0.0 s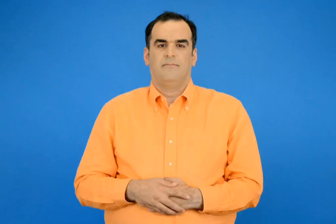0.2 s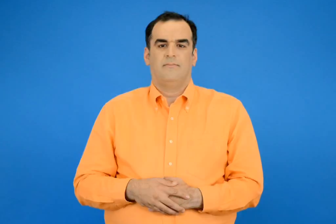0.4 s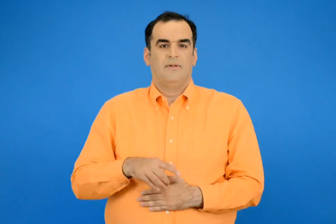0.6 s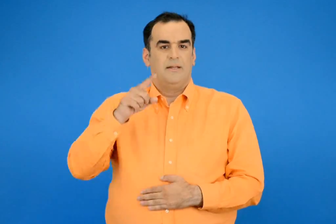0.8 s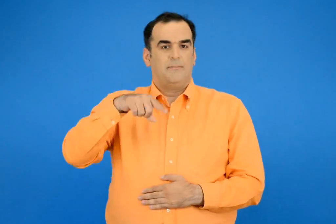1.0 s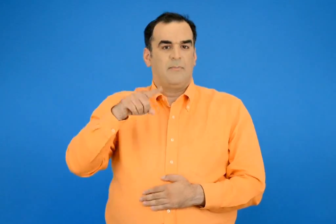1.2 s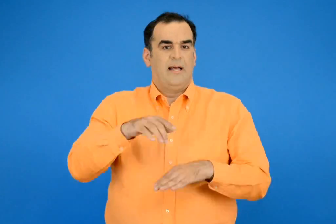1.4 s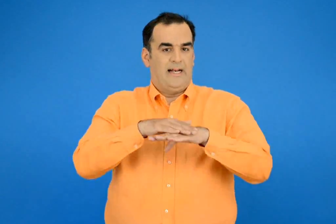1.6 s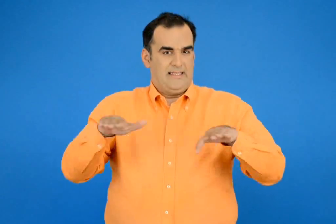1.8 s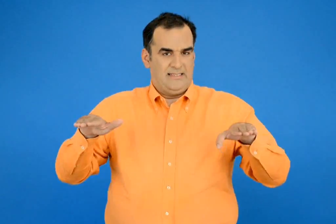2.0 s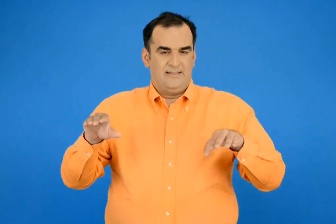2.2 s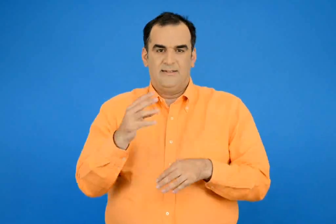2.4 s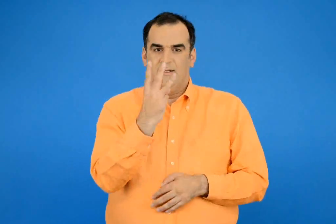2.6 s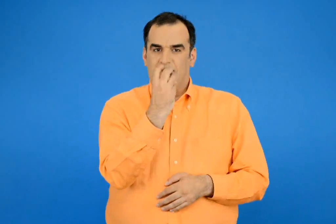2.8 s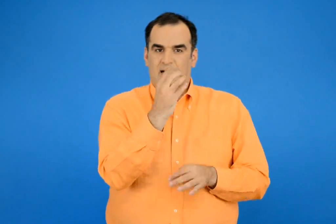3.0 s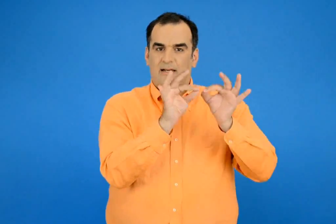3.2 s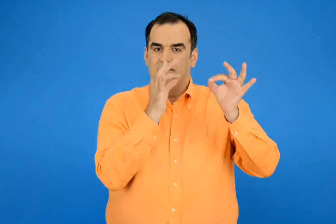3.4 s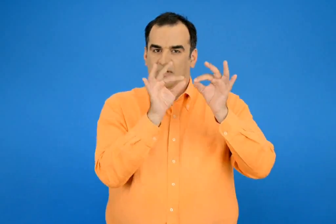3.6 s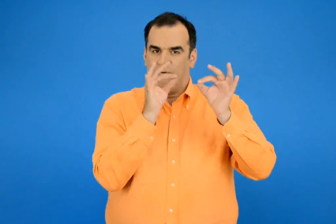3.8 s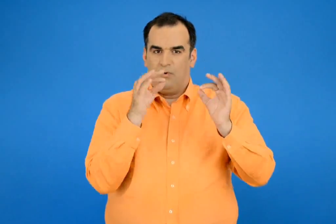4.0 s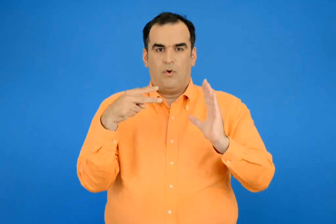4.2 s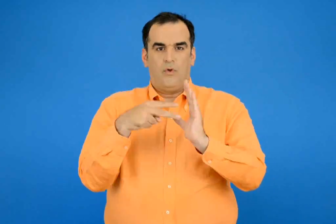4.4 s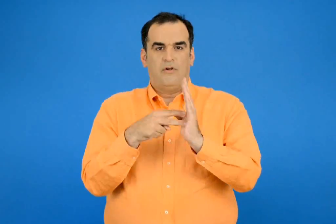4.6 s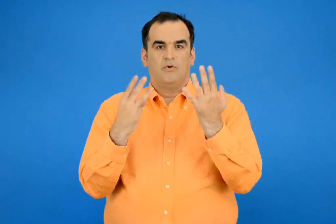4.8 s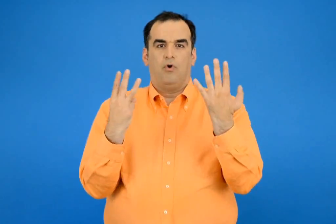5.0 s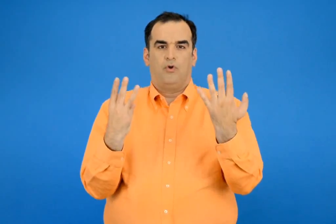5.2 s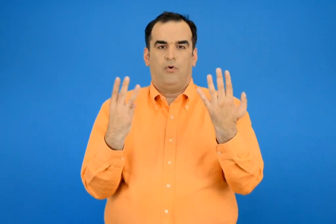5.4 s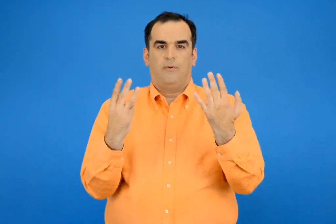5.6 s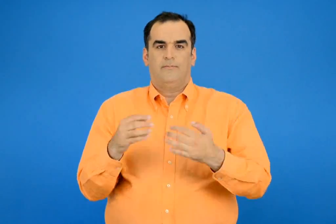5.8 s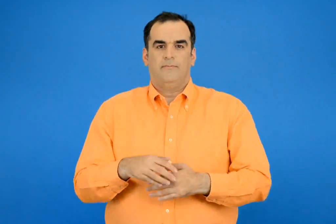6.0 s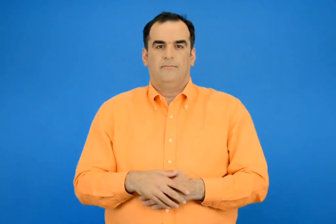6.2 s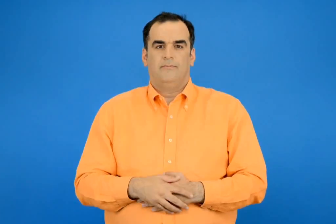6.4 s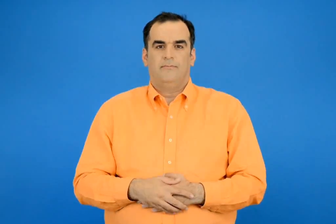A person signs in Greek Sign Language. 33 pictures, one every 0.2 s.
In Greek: ημερομηνία λήξης 30 σεπτέμβριου 2008
